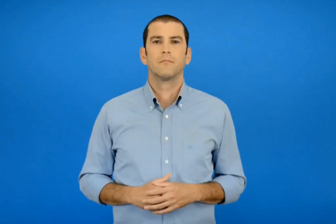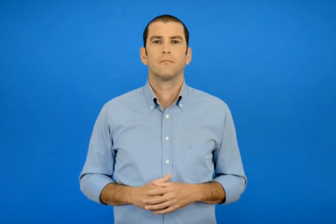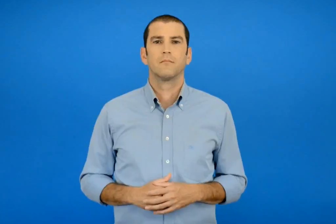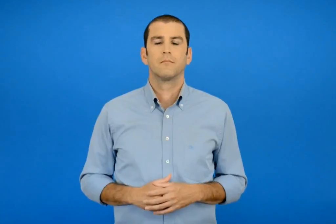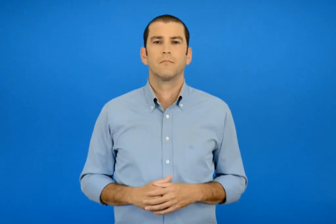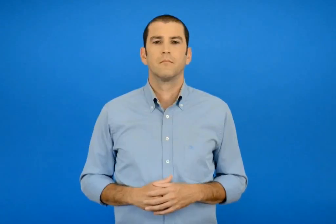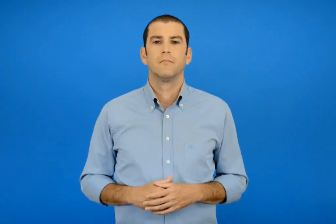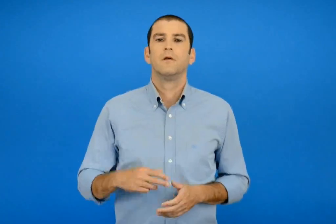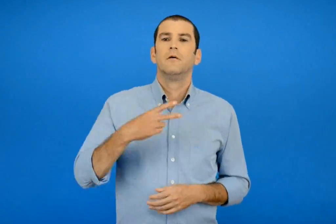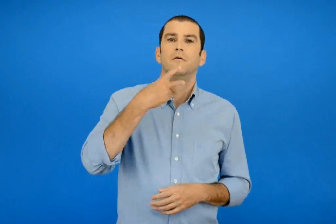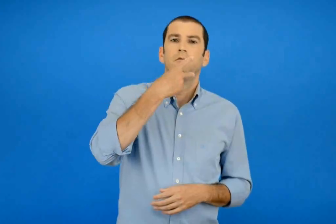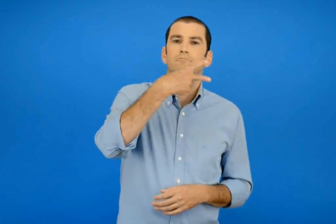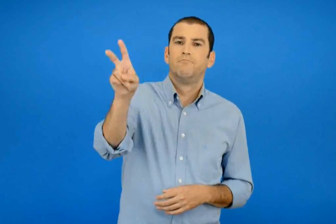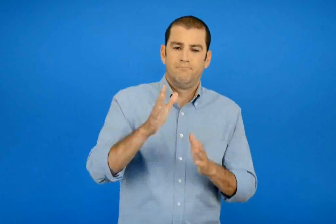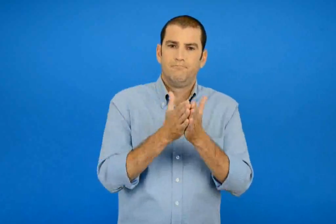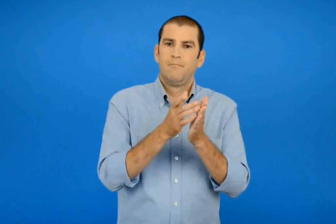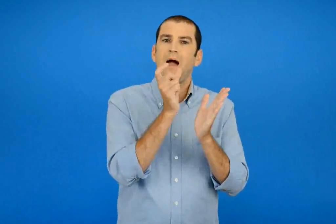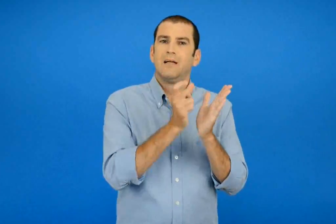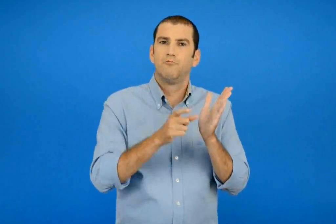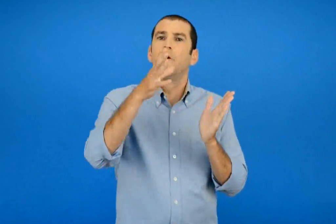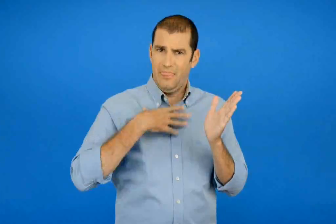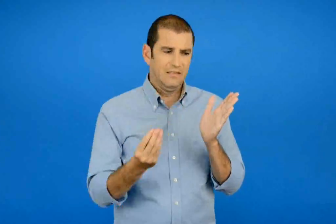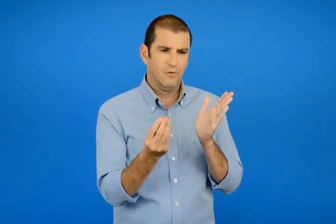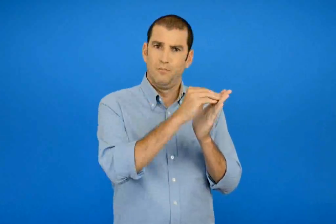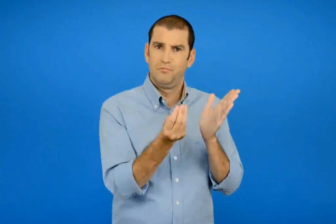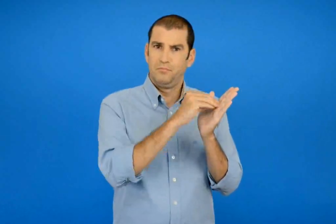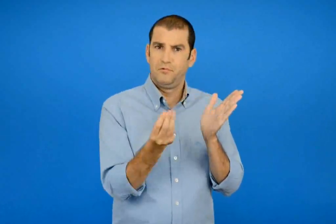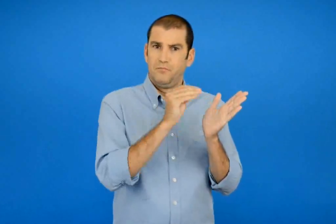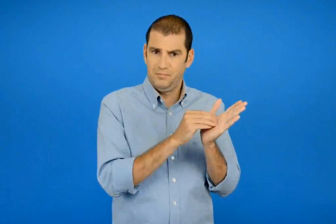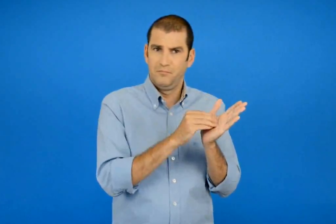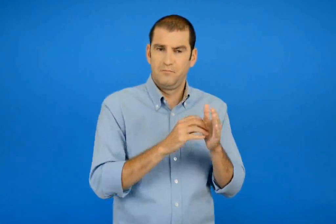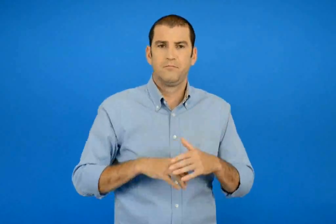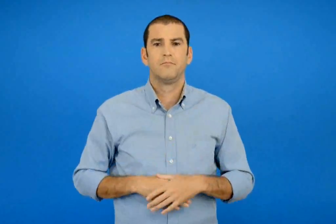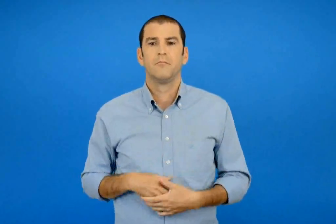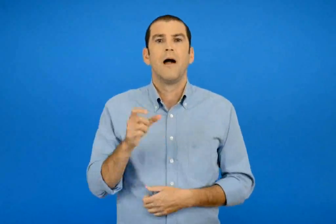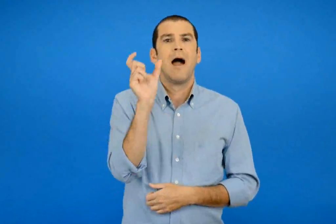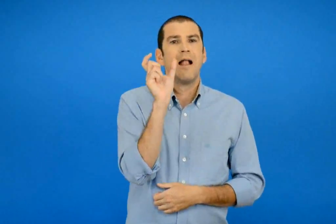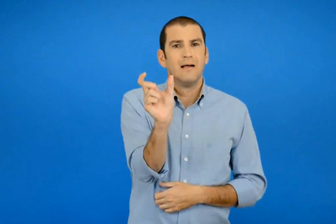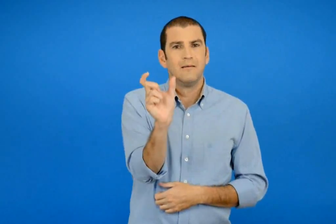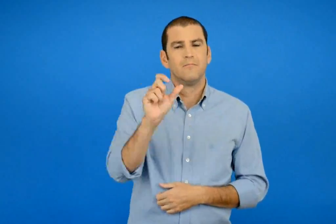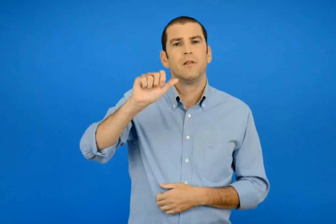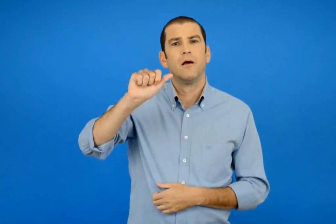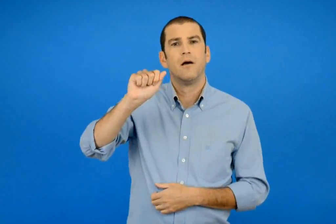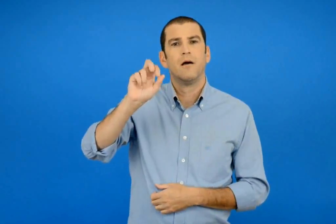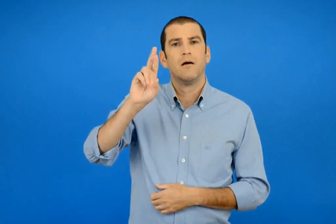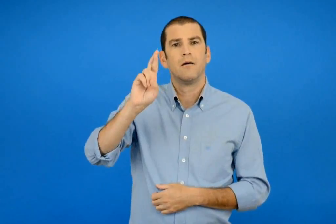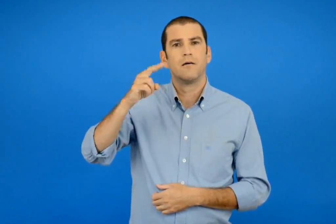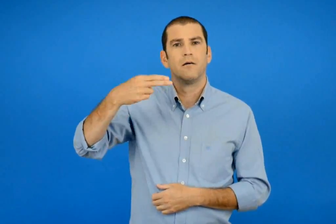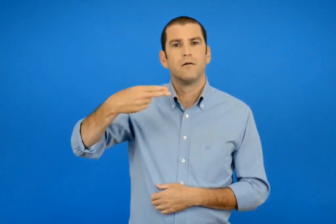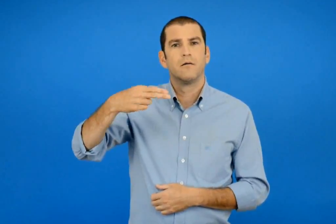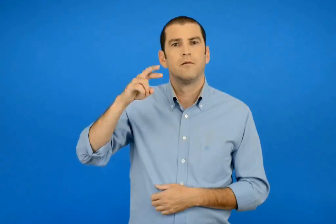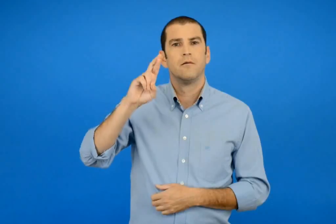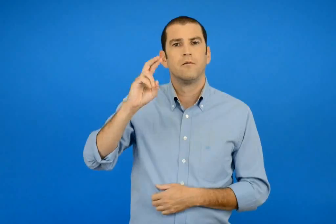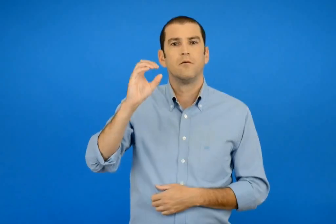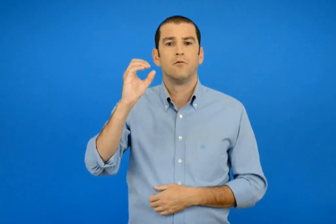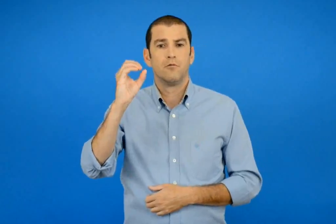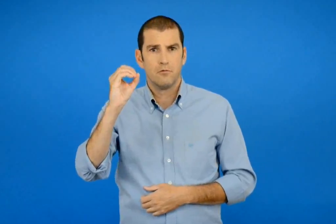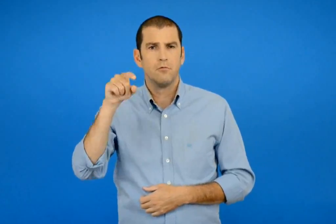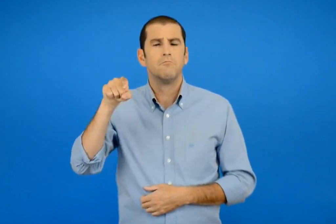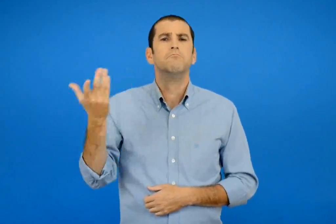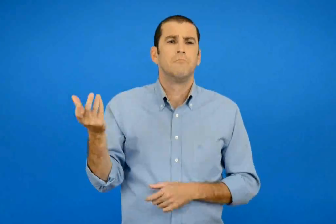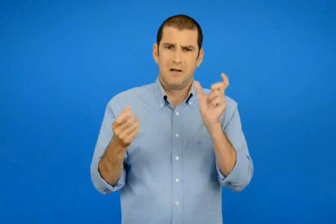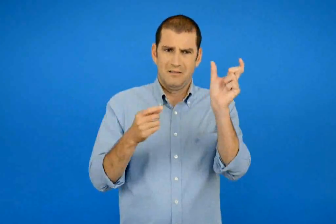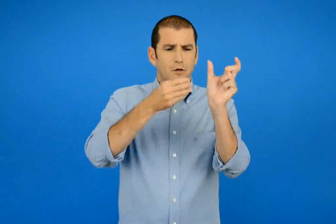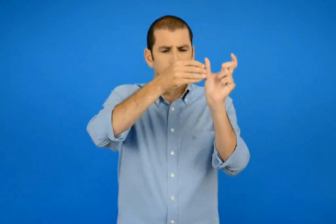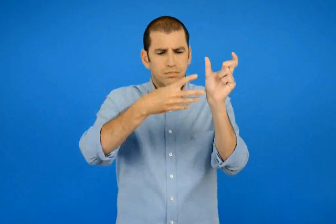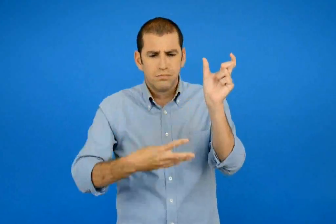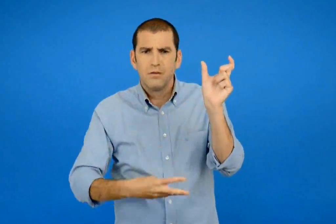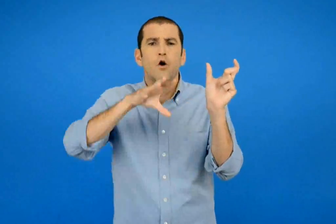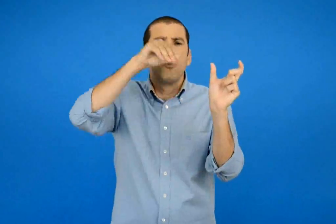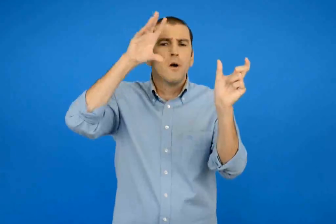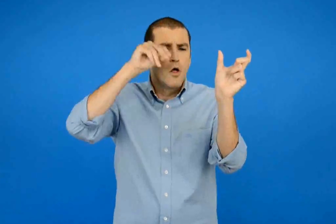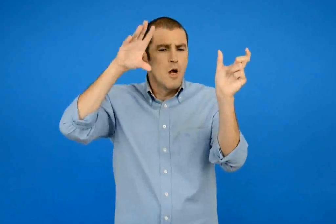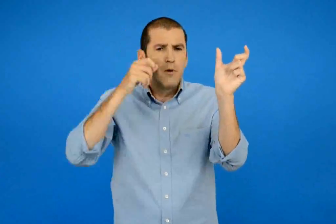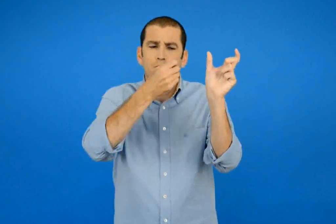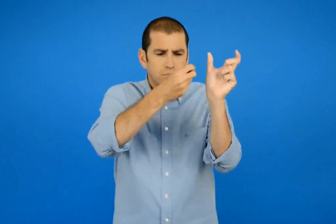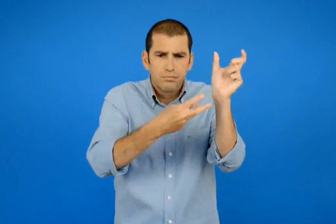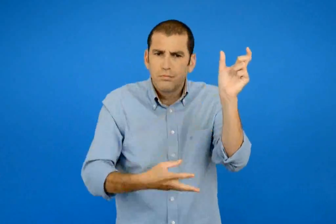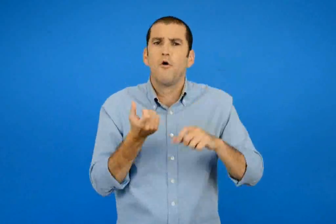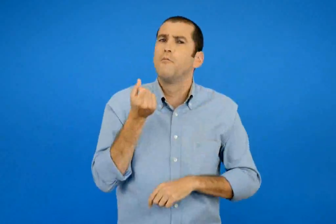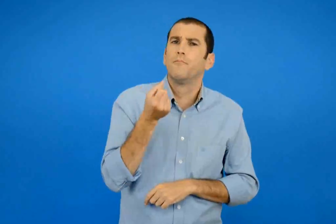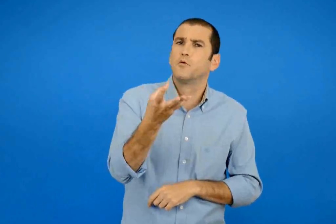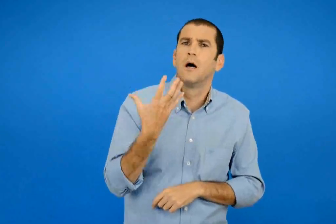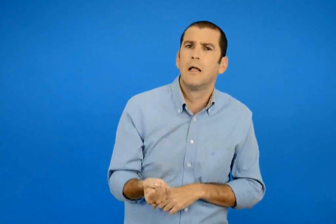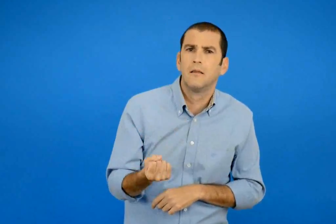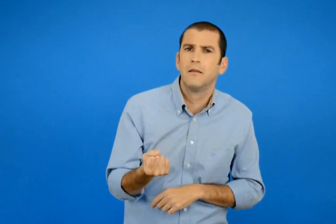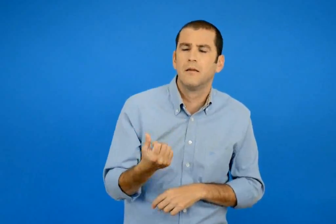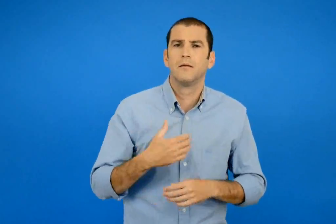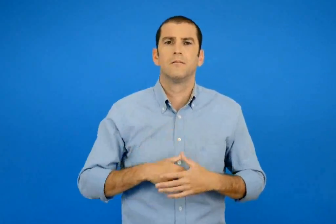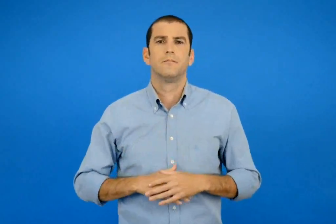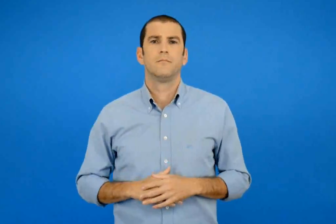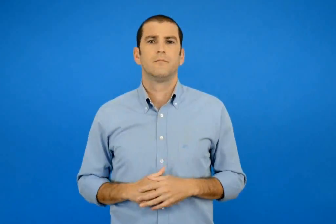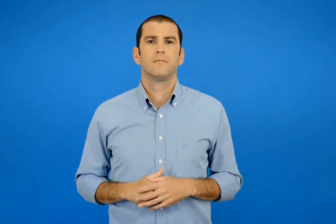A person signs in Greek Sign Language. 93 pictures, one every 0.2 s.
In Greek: θέλεις να τις προσθέσεις στο δικό σου λεξικό ; πόσες σημασίες έχει η λέξη άρθρο ;
